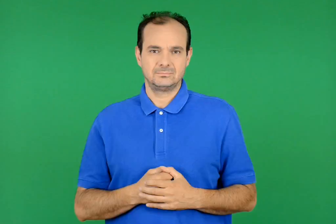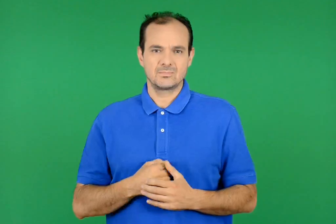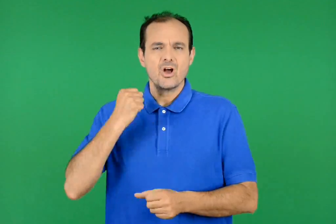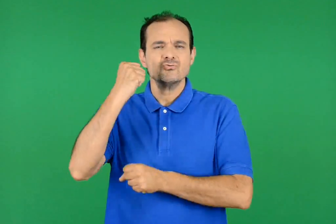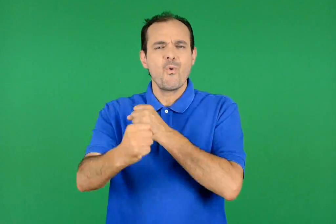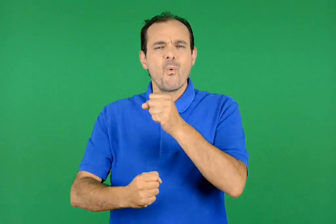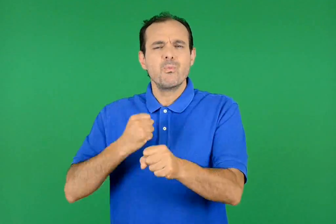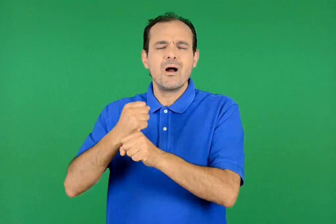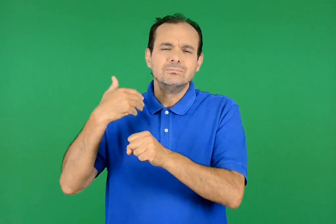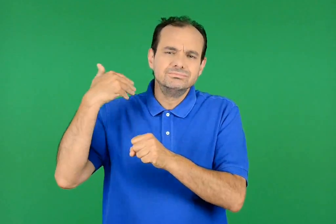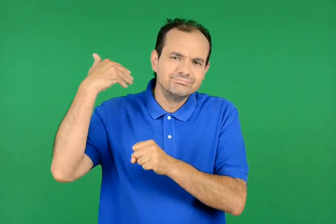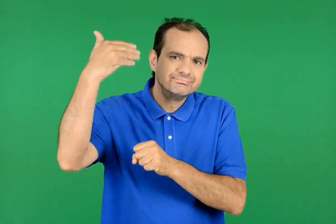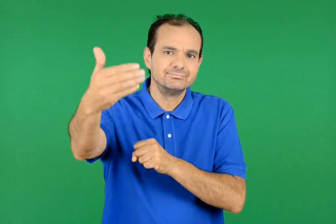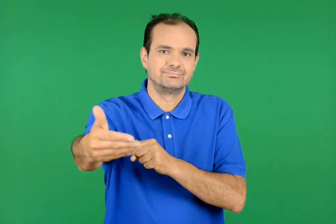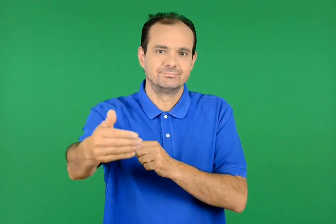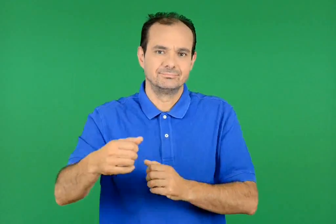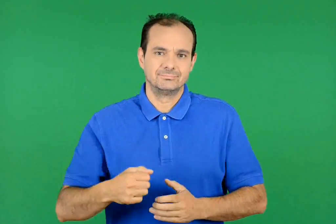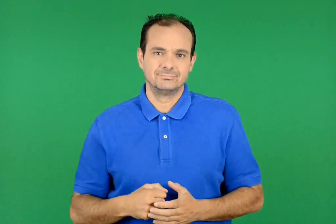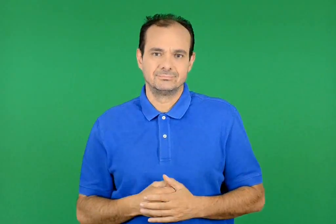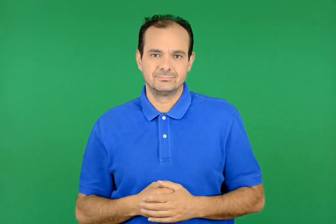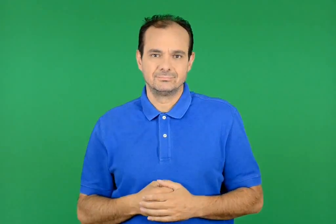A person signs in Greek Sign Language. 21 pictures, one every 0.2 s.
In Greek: έπειτα από χρόνια
